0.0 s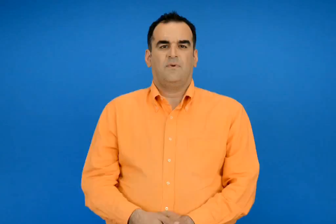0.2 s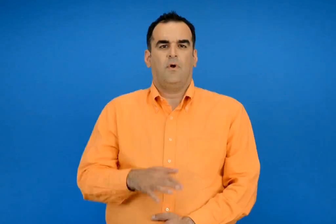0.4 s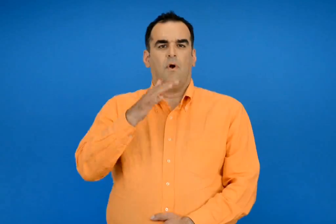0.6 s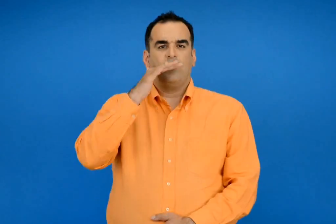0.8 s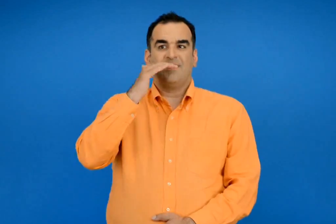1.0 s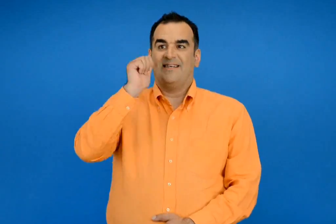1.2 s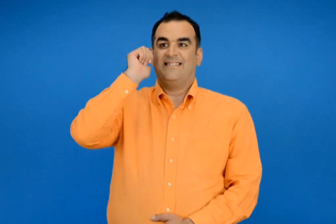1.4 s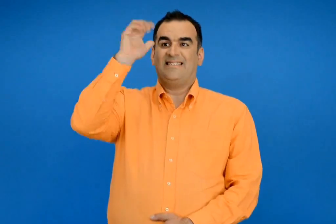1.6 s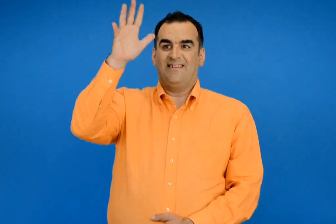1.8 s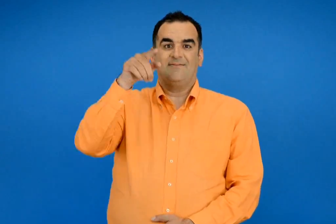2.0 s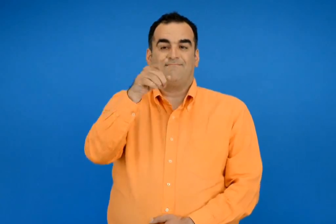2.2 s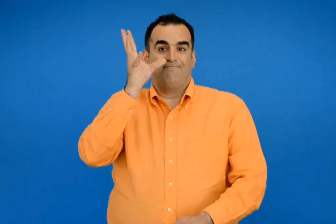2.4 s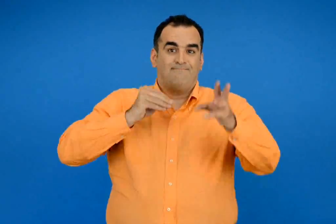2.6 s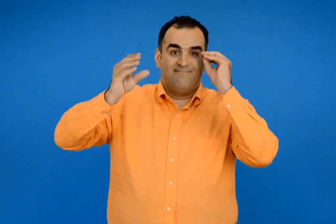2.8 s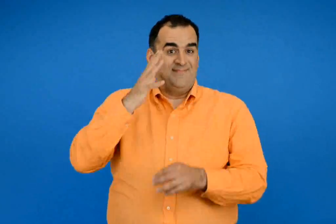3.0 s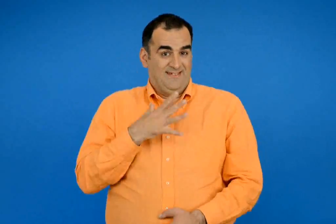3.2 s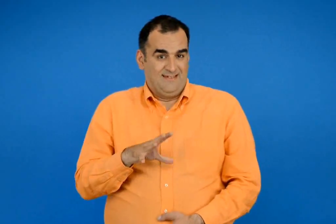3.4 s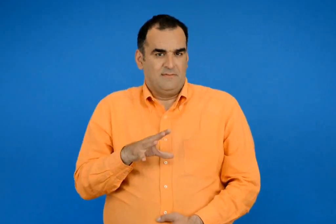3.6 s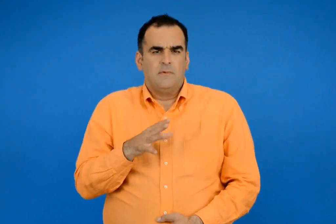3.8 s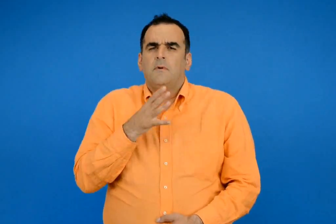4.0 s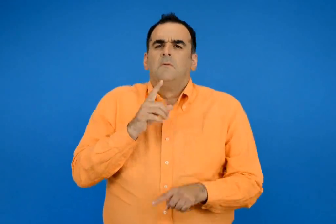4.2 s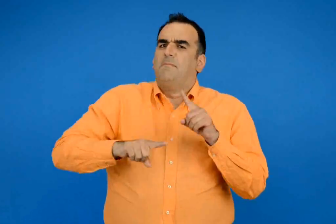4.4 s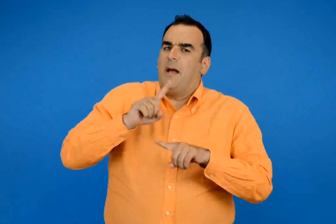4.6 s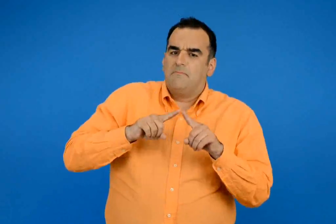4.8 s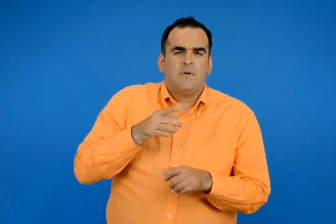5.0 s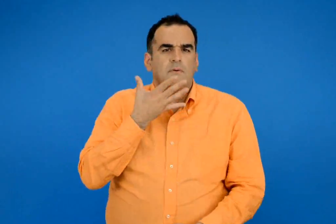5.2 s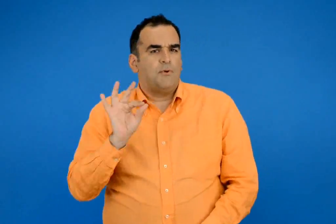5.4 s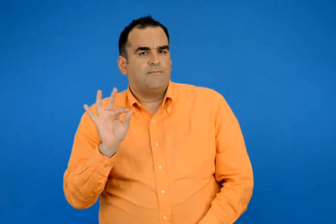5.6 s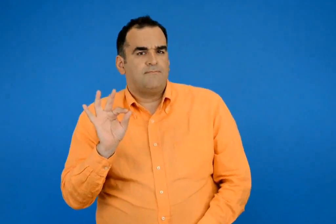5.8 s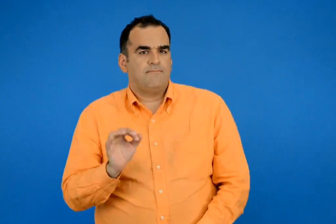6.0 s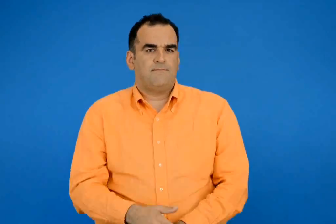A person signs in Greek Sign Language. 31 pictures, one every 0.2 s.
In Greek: ποια ξένη γλώσσα θα θέλατε να μάθετε και γιατί ;
